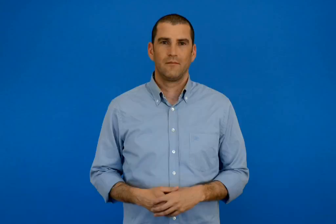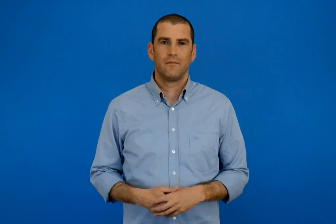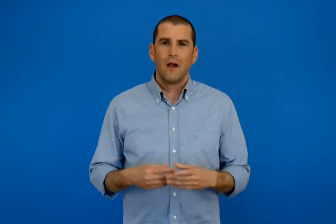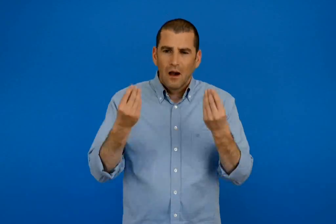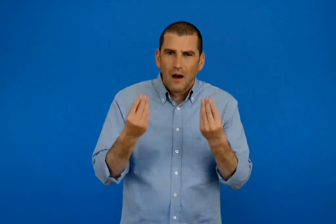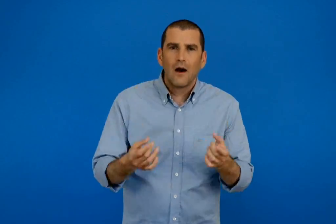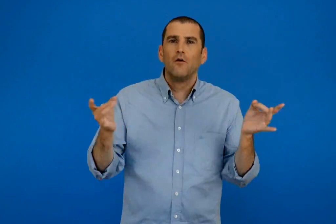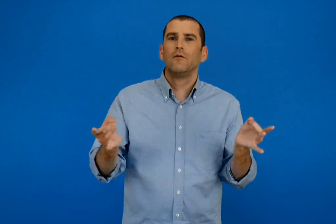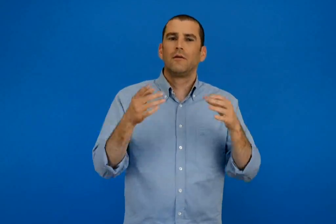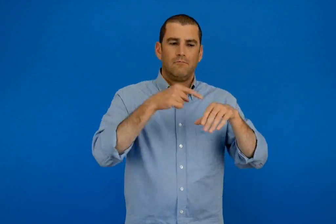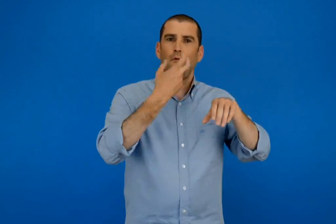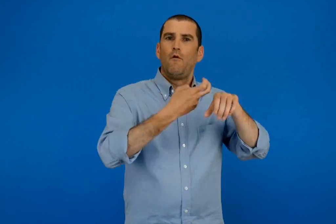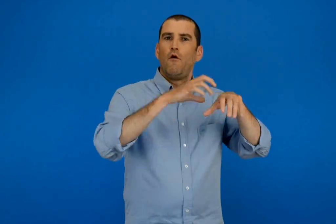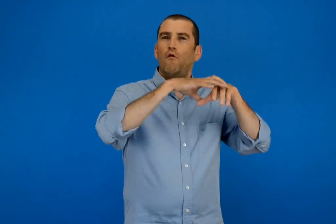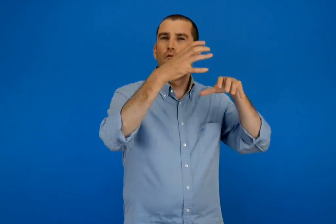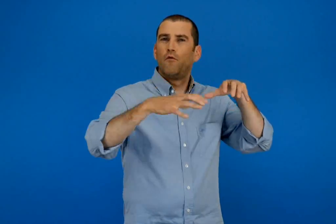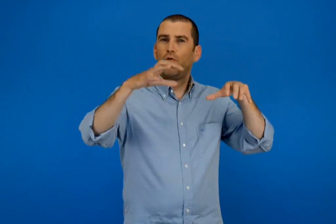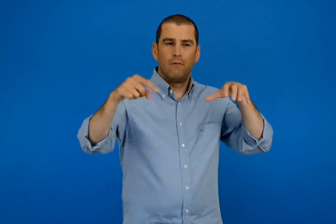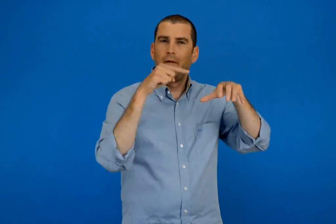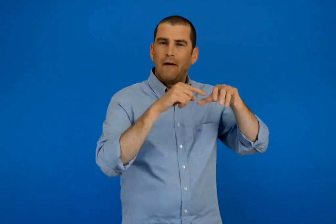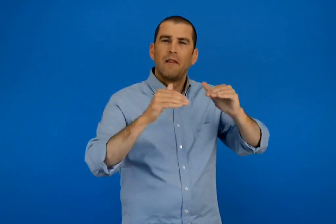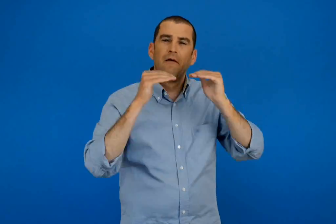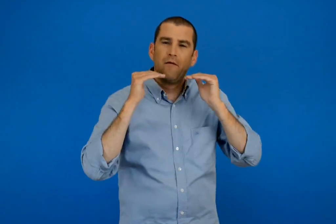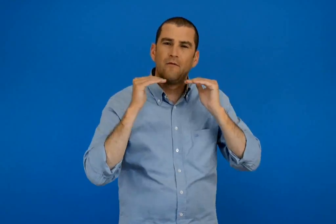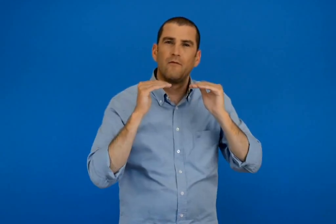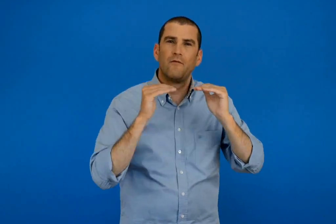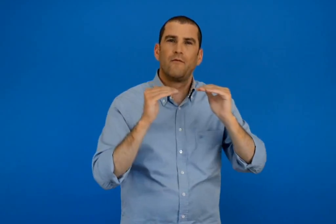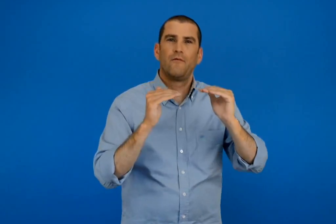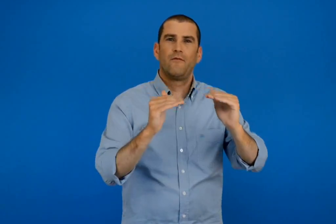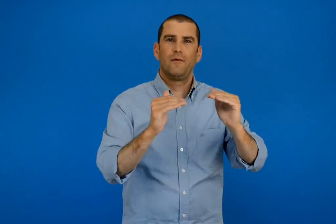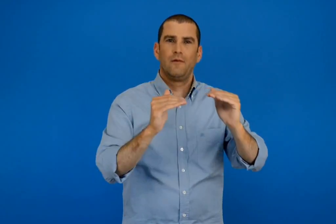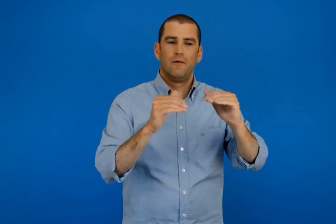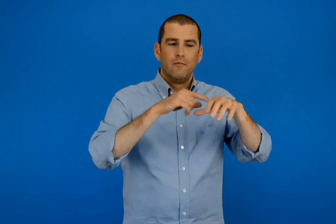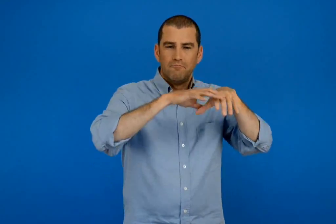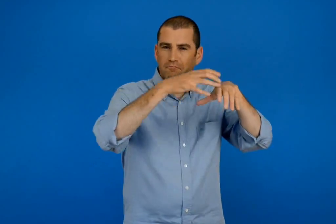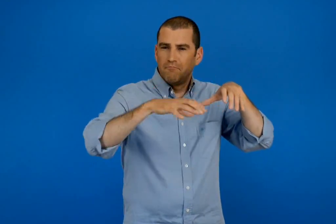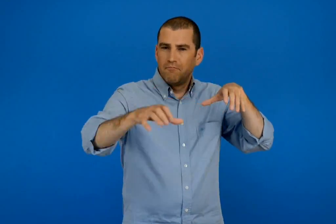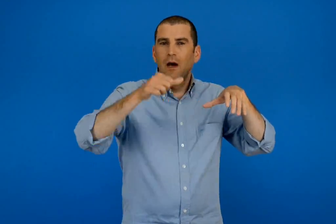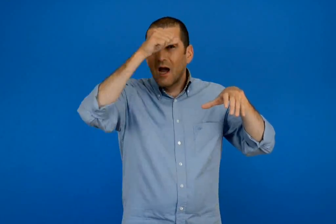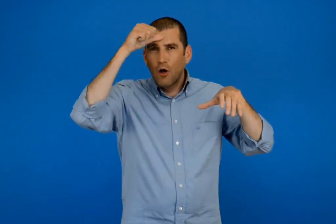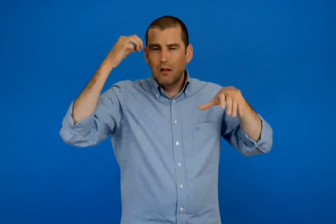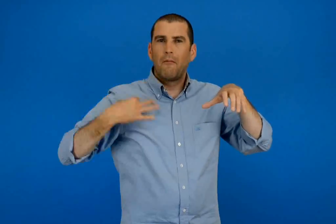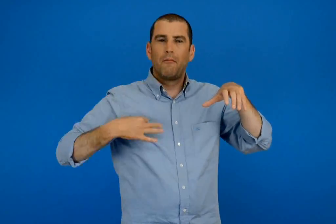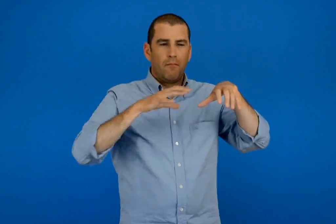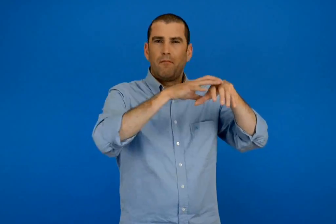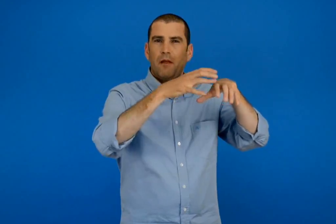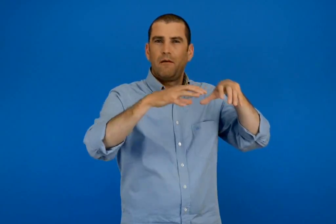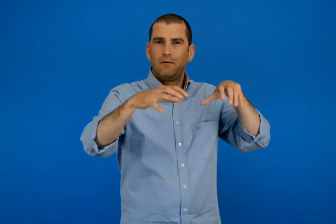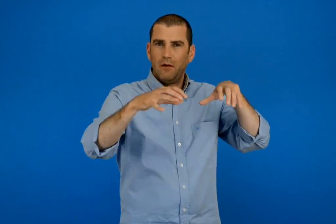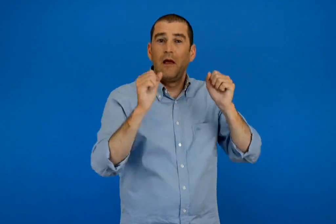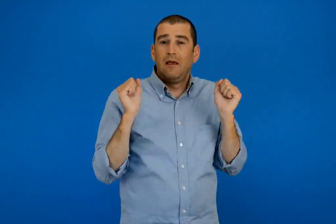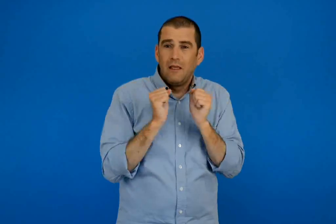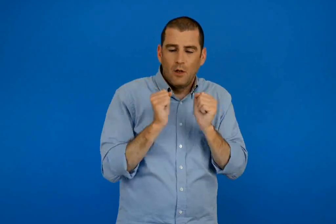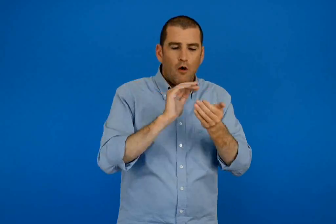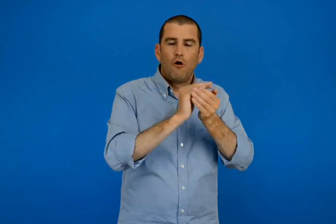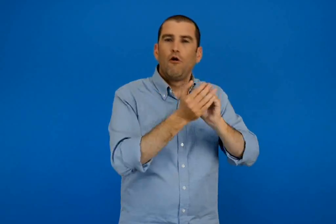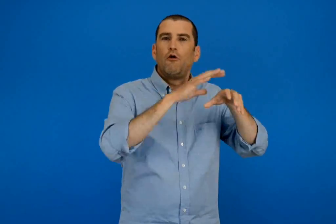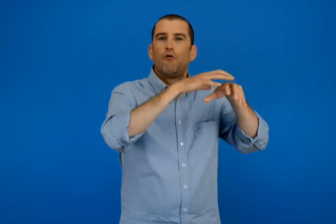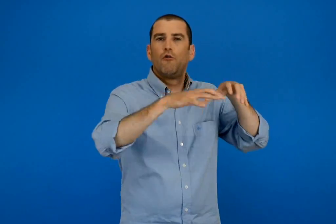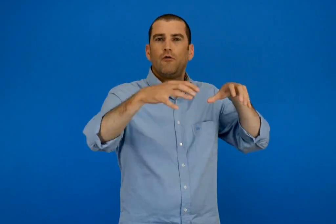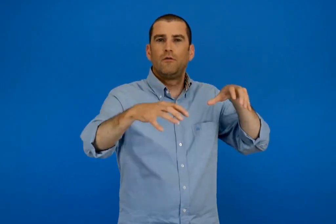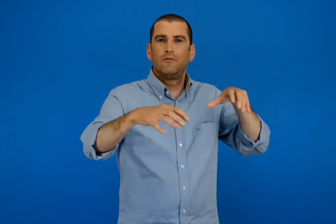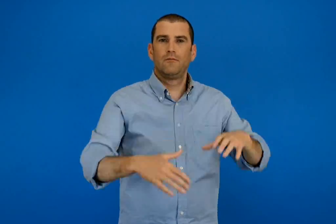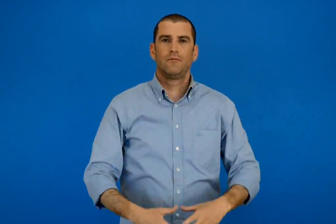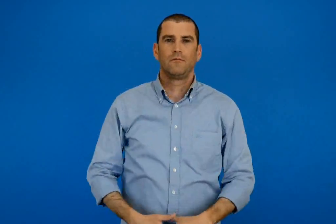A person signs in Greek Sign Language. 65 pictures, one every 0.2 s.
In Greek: καλότυχα είναι τα βουνά ποτέ τους δε γέρνανε το καλοκαίρι πράσινα και το χειμώνα χιόνι
